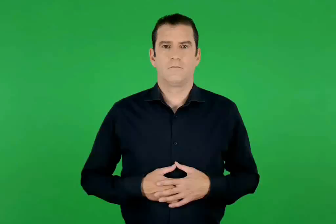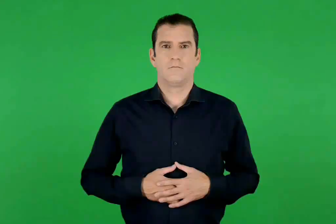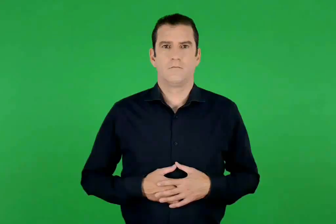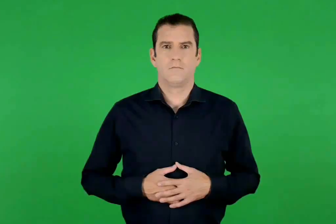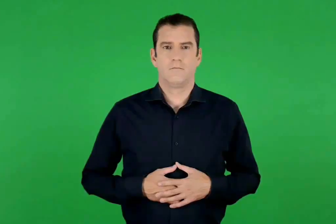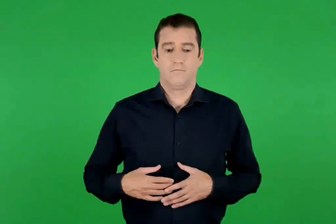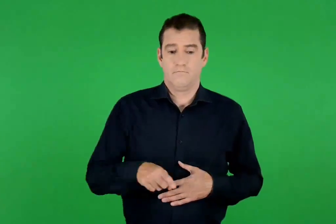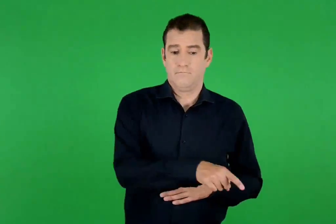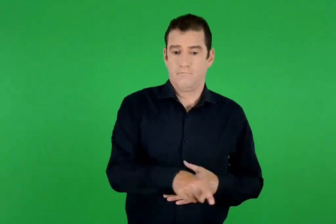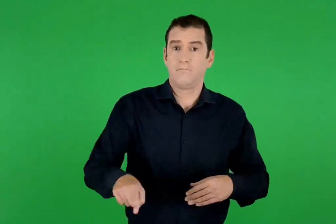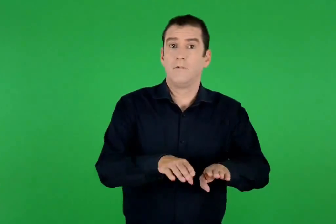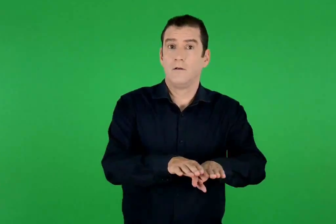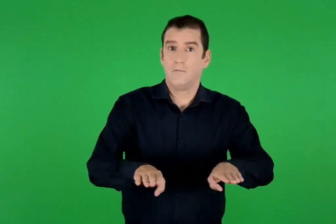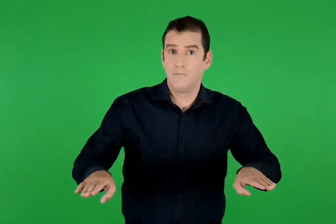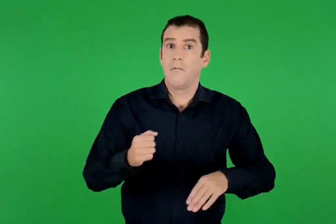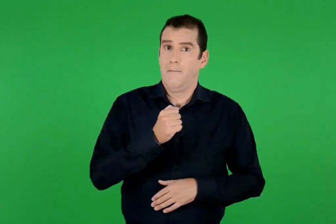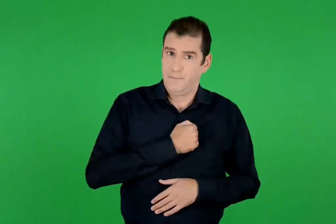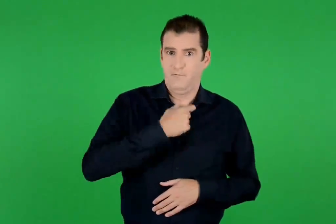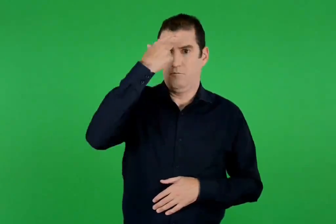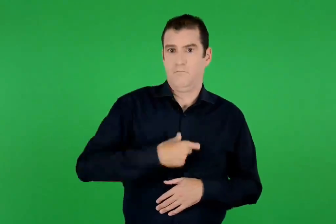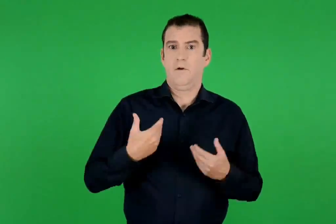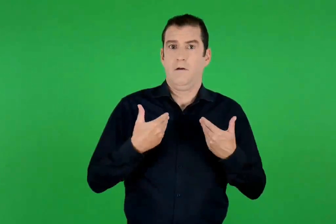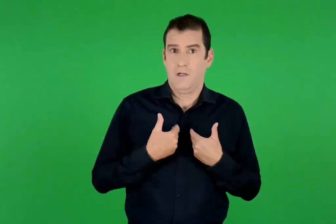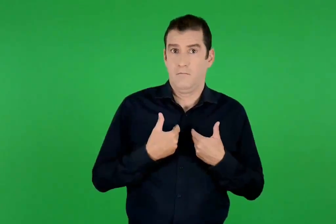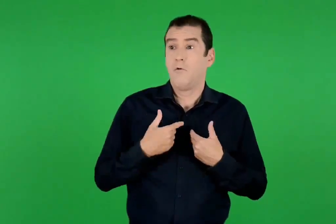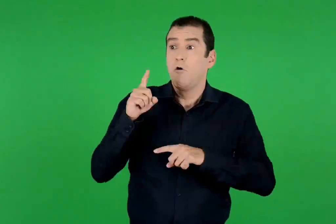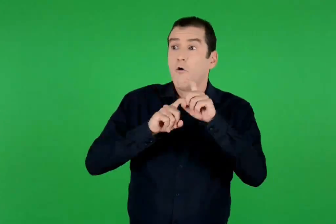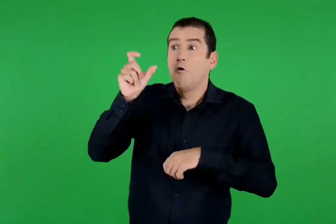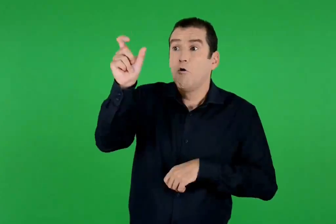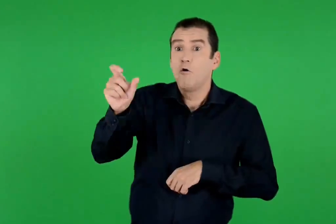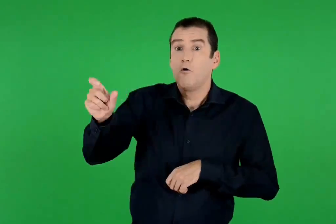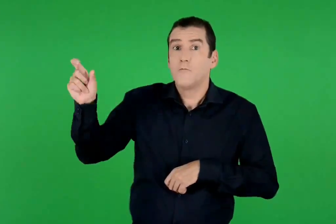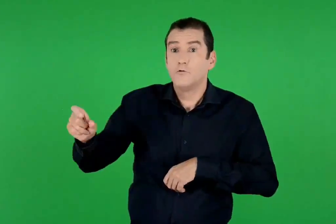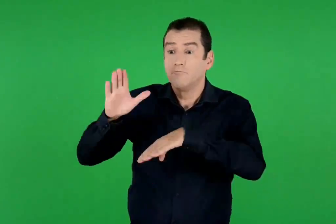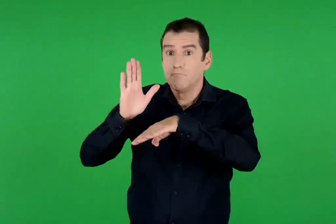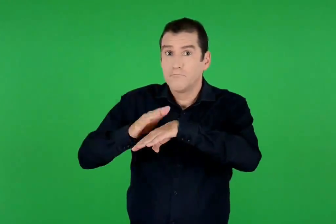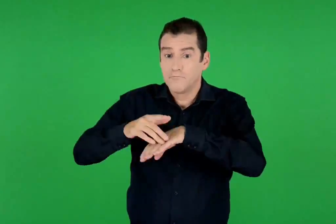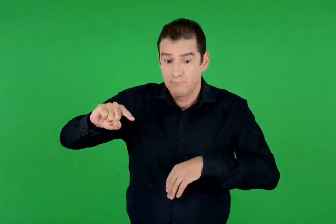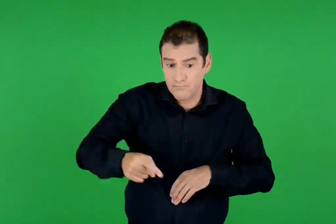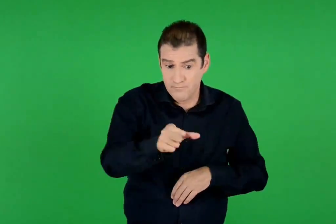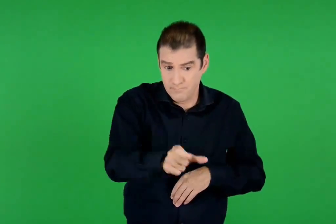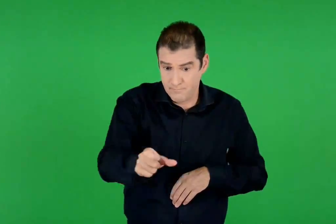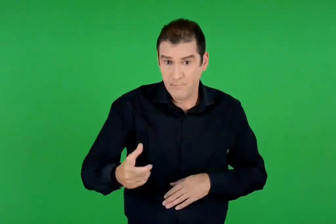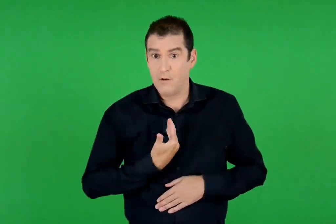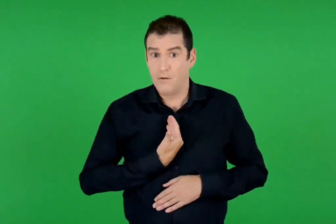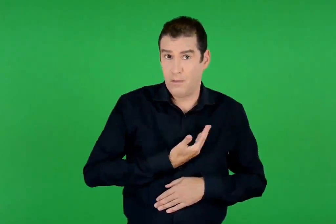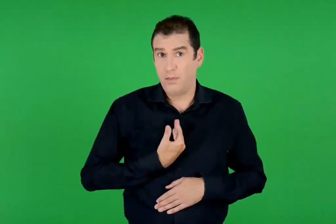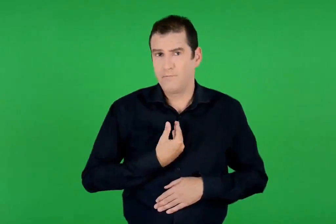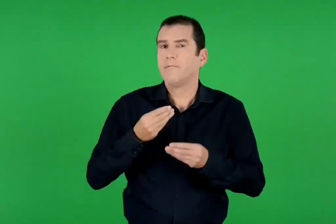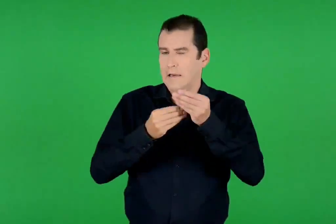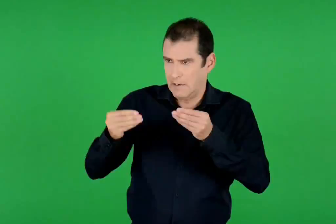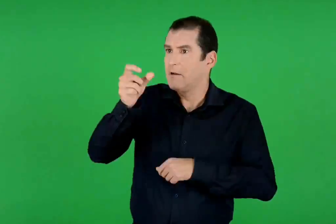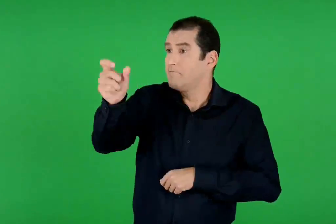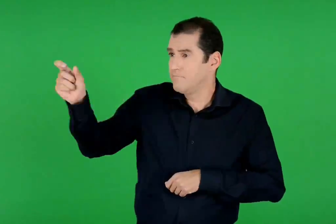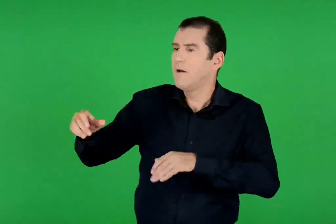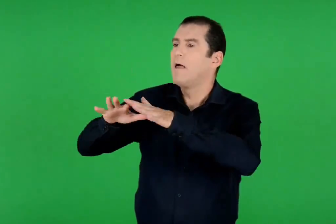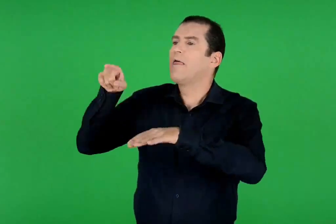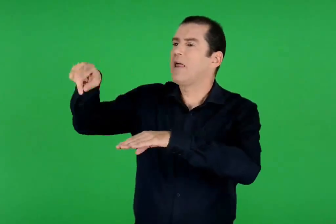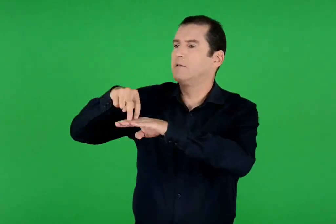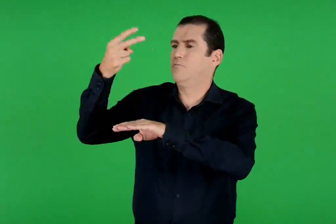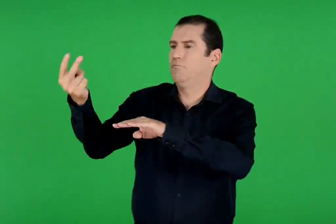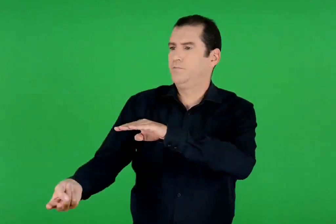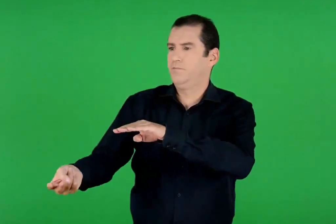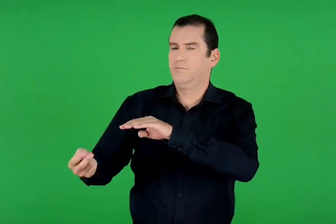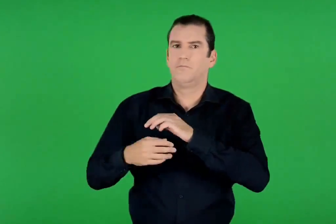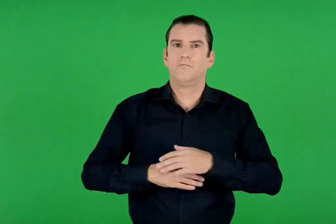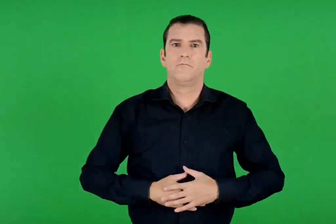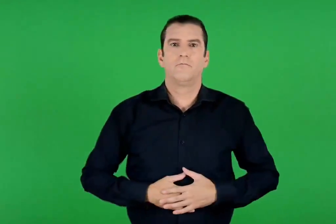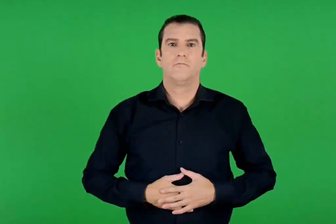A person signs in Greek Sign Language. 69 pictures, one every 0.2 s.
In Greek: όποιος γίνει αφορμή να κλονιστεί ένας από αυτούς τους μικρούς που πιστεύουν σε μένα , είναι προτιμότερο για αυτόν να πέσει στη θάλασσα
